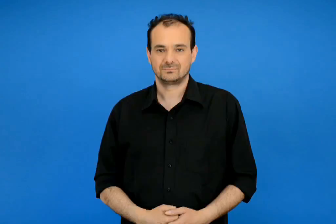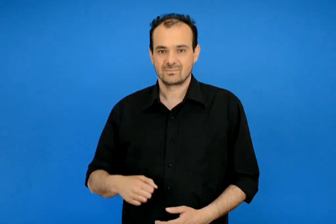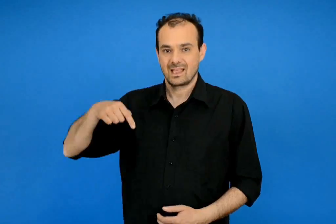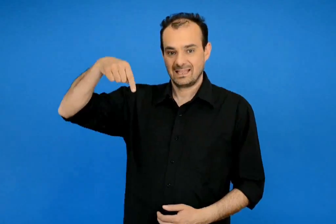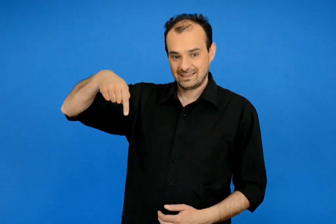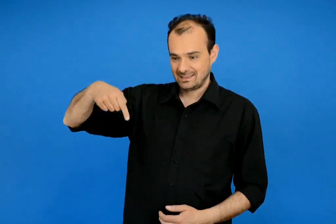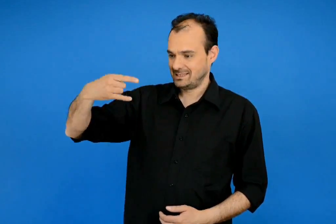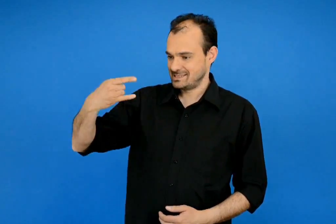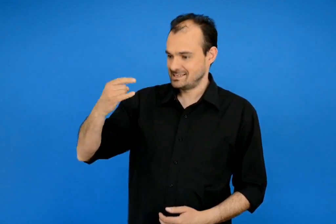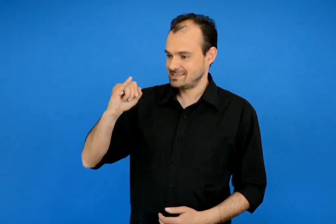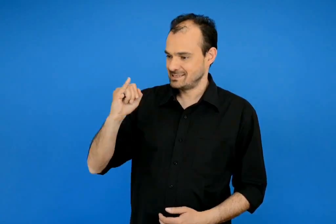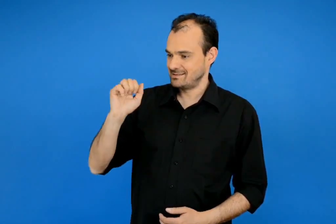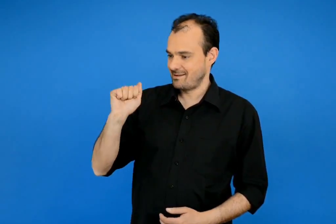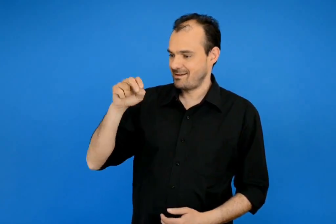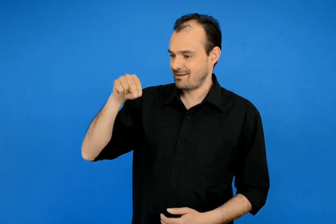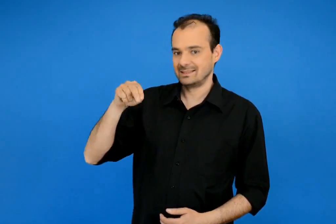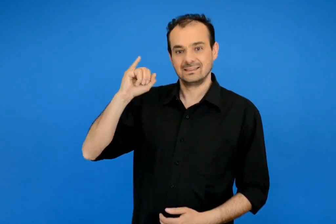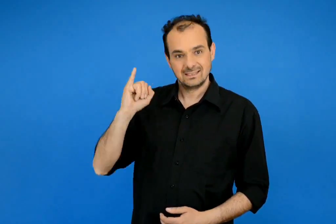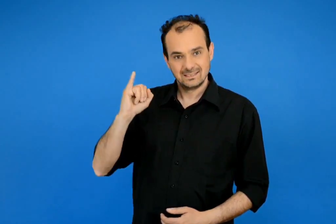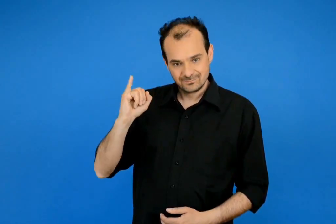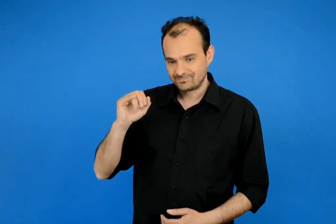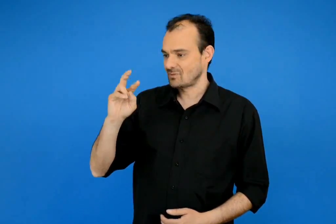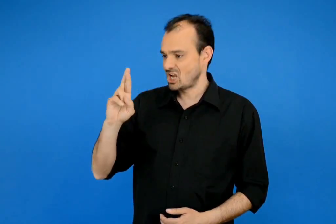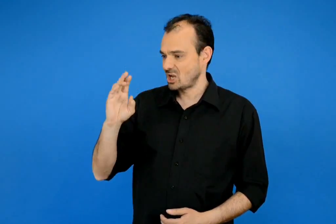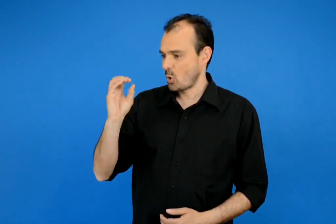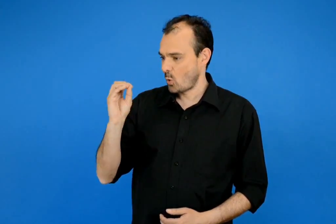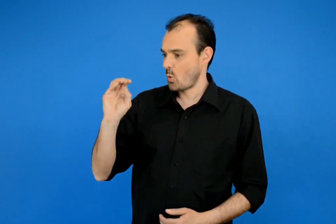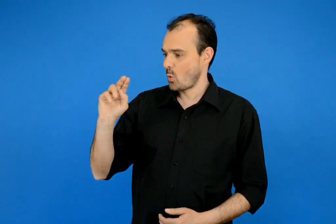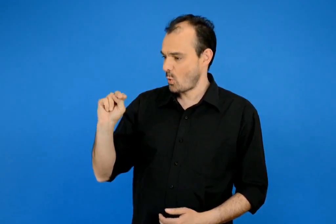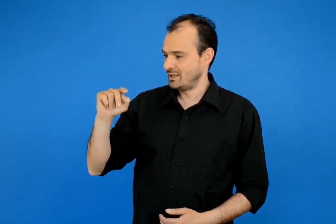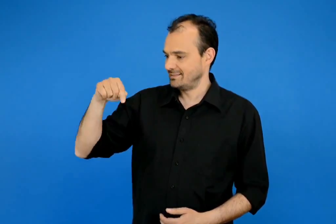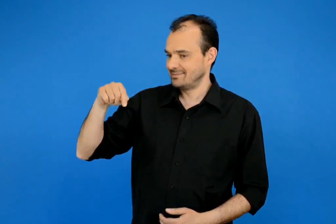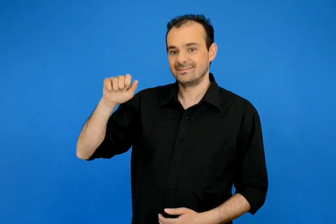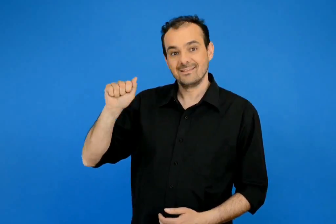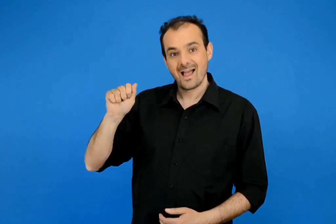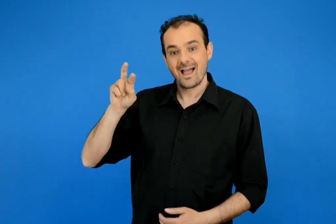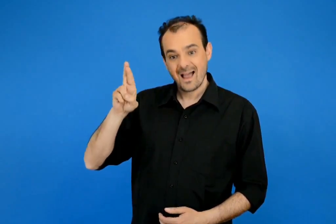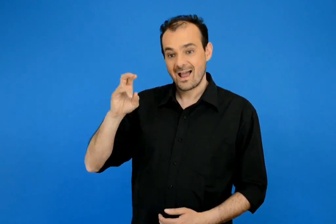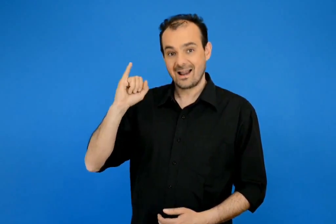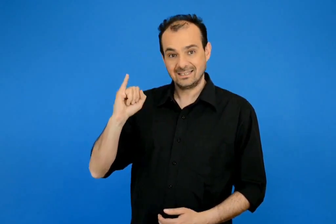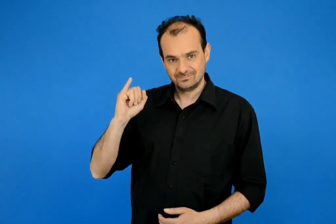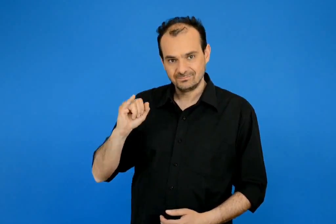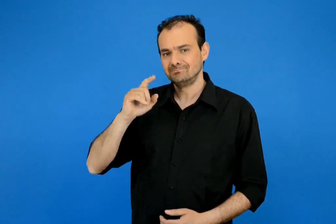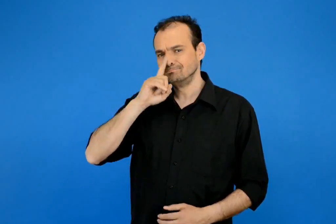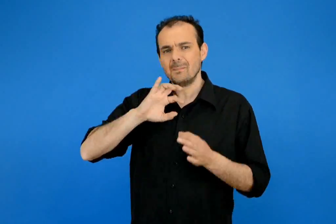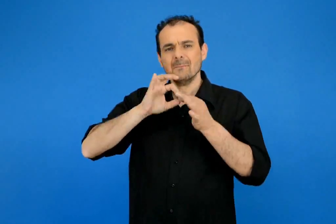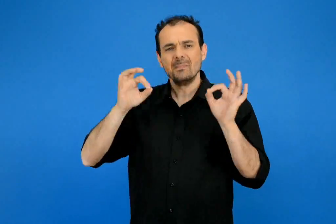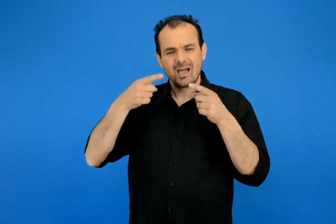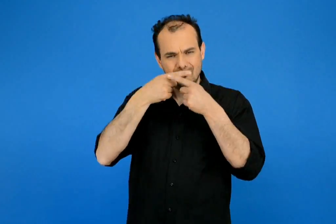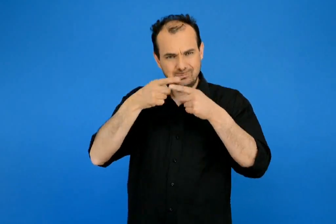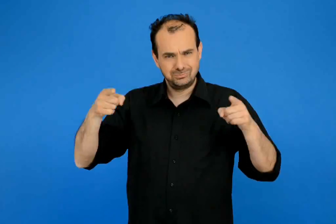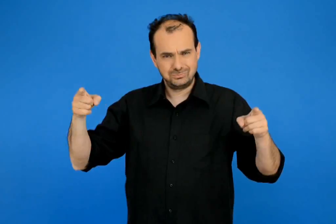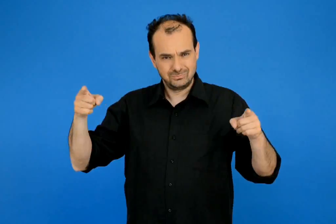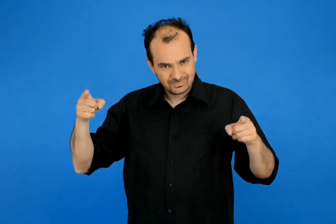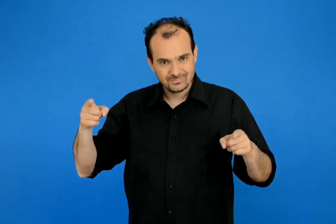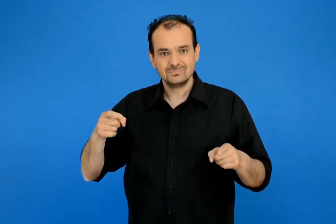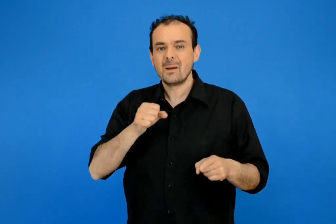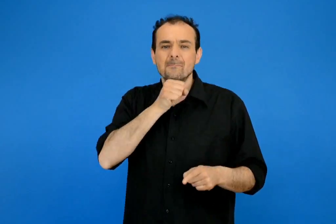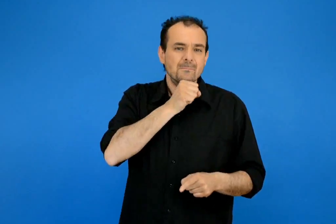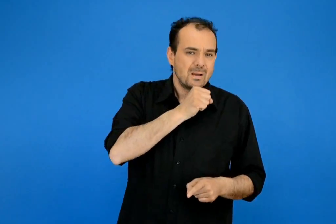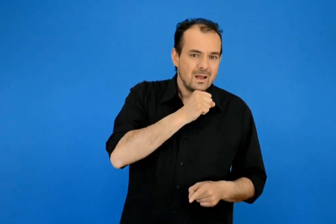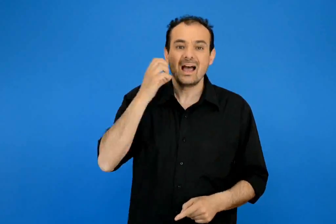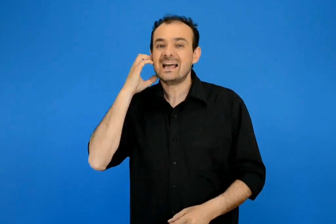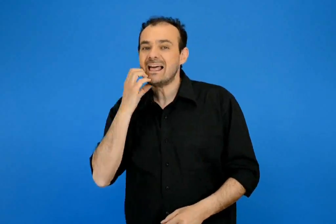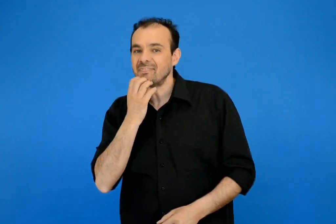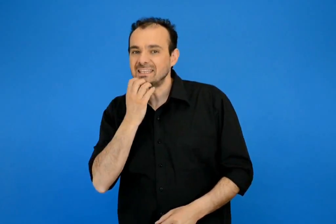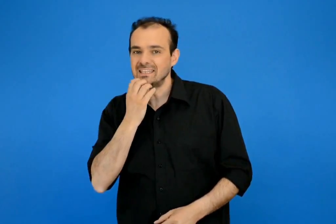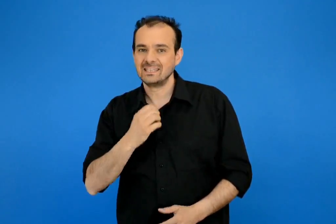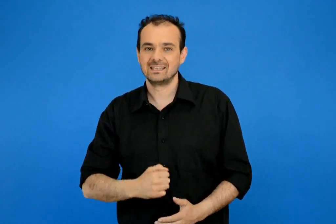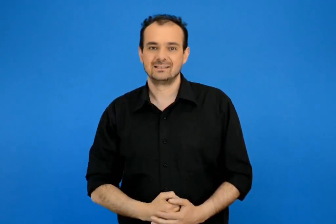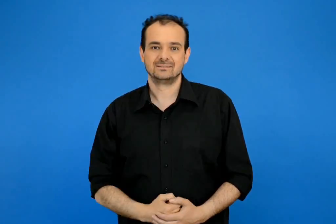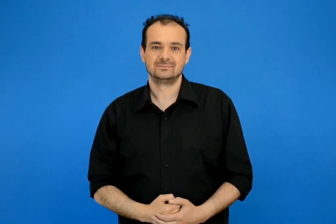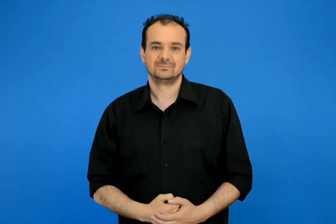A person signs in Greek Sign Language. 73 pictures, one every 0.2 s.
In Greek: τζιανι ρονταρι τα παραμυθία του μπάρμπα γενειάδα
